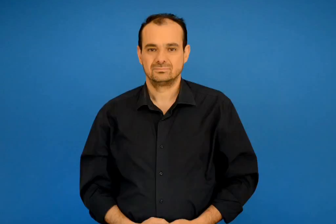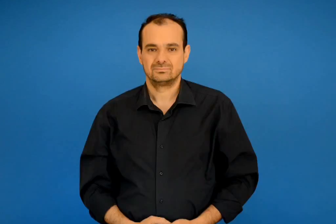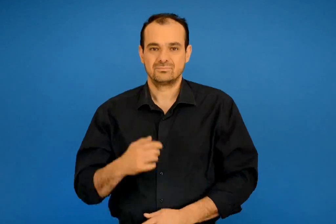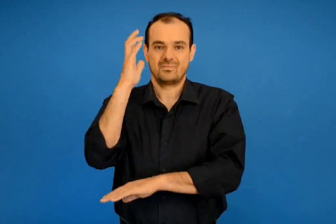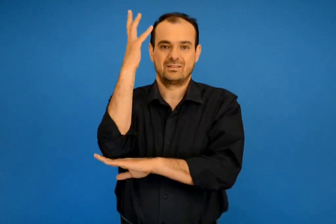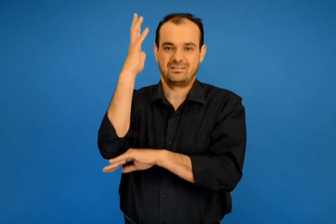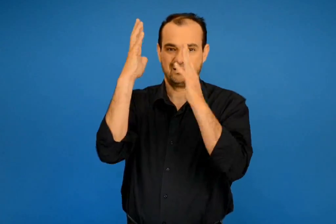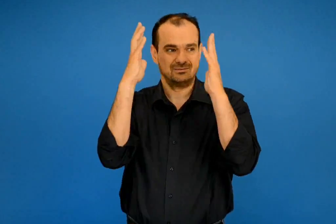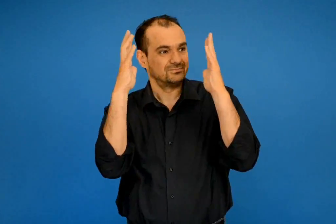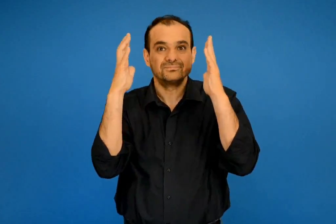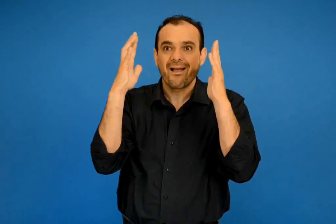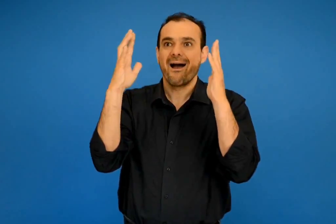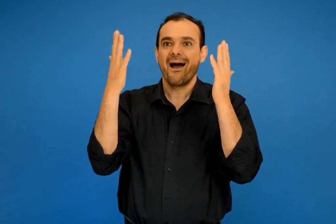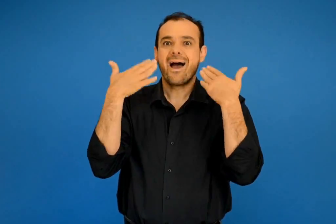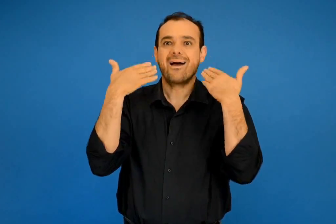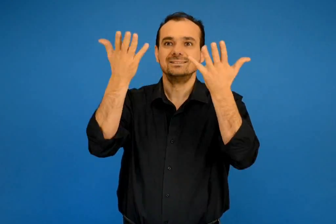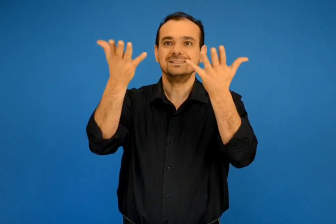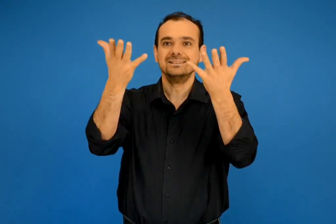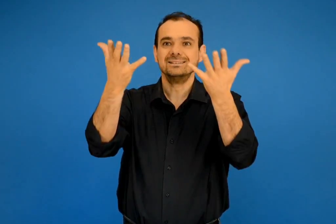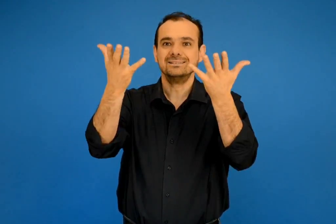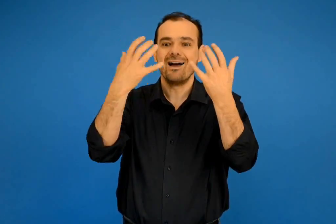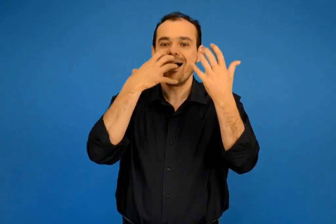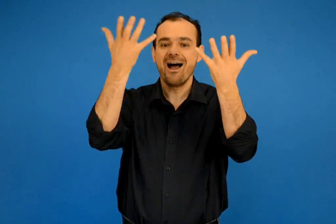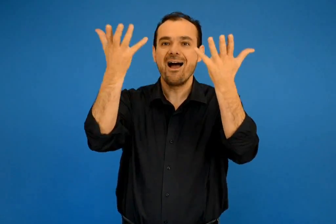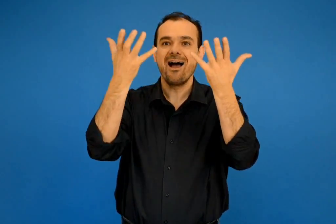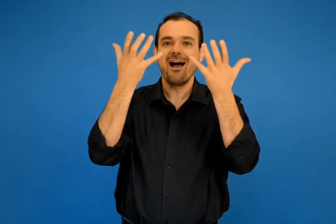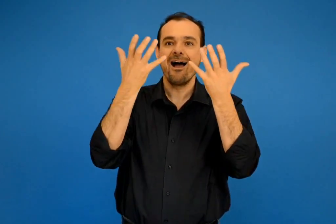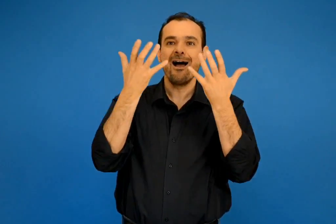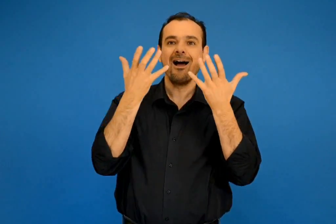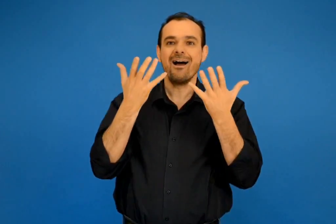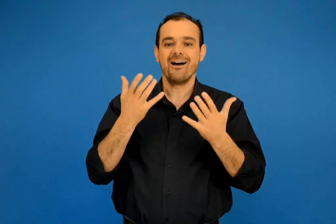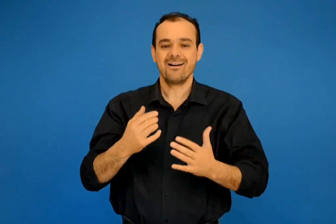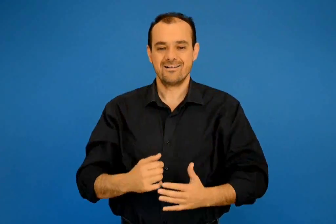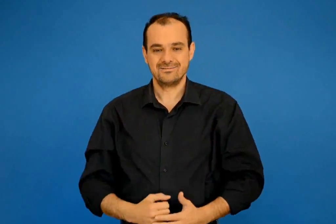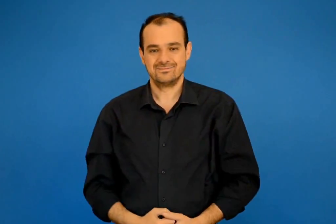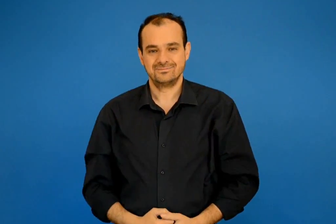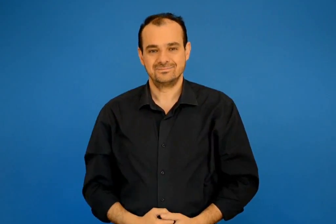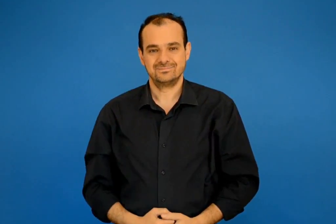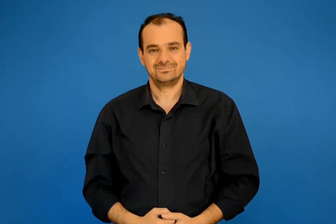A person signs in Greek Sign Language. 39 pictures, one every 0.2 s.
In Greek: ήρθε η άνοιξη είπαν ζεσταθήκαμε
